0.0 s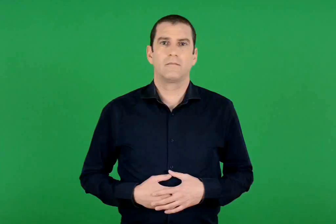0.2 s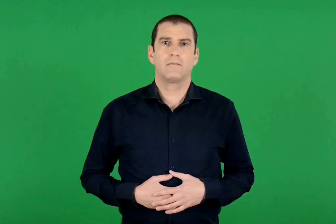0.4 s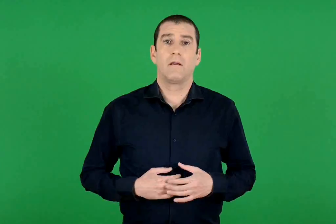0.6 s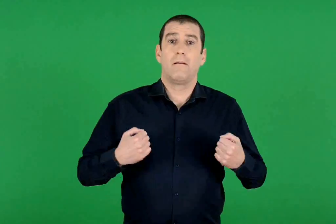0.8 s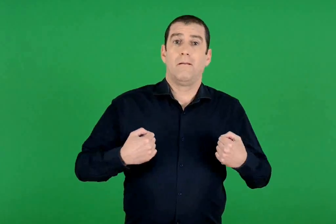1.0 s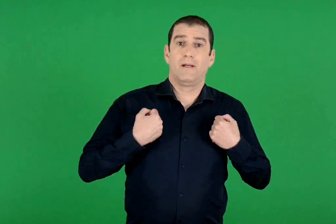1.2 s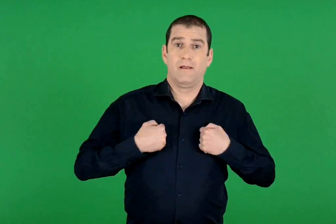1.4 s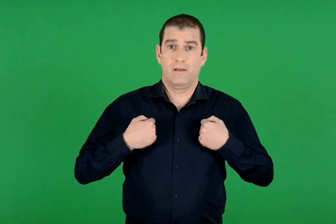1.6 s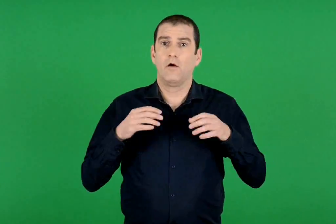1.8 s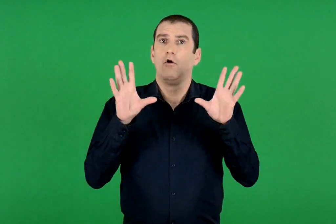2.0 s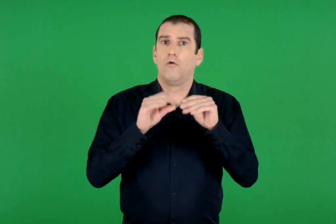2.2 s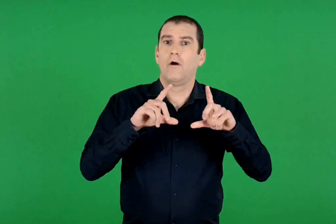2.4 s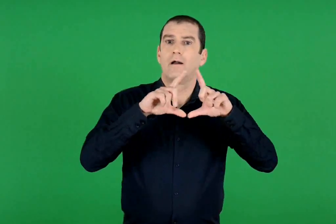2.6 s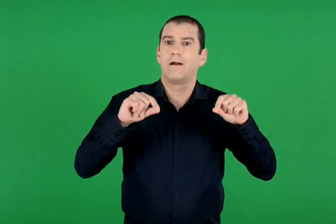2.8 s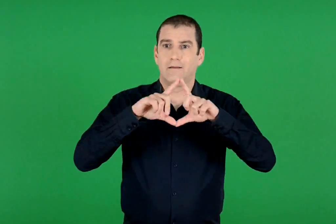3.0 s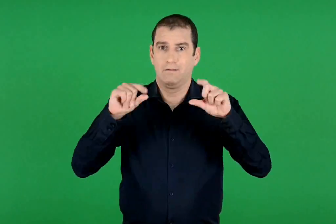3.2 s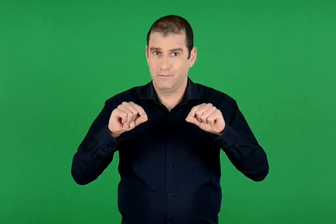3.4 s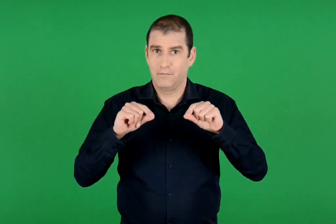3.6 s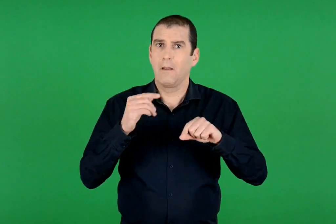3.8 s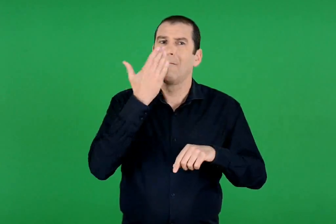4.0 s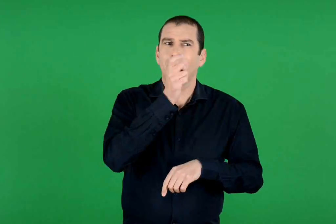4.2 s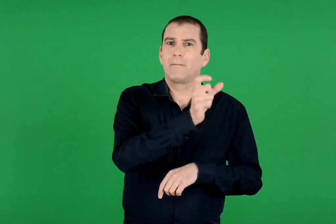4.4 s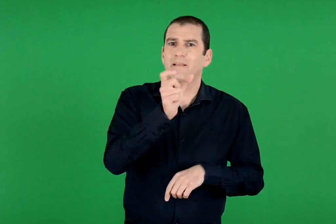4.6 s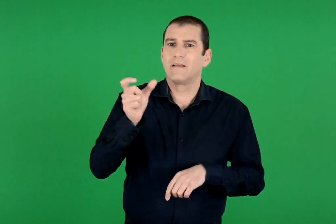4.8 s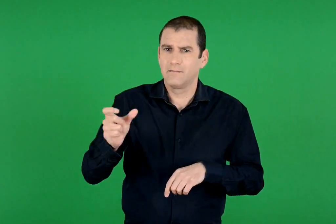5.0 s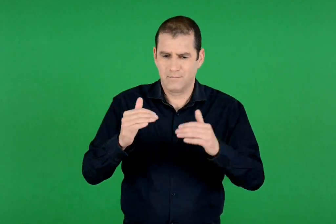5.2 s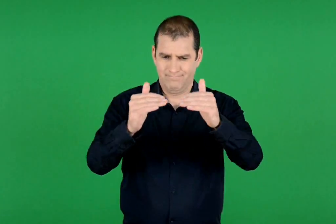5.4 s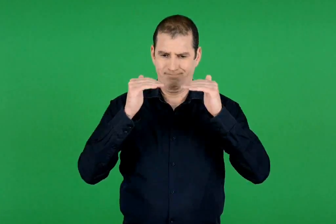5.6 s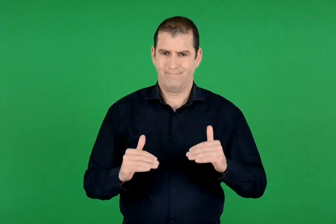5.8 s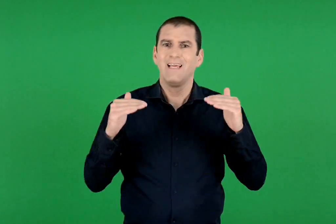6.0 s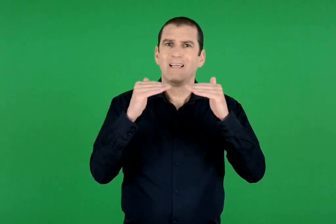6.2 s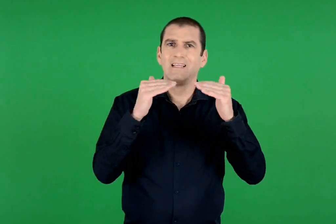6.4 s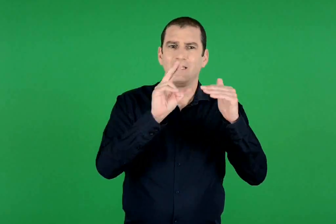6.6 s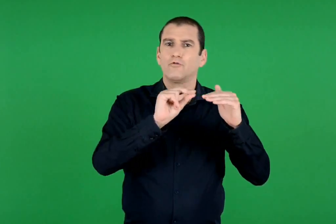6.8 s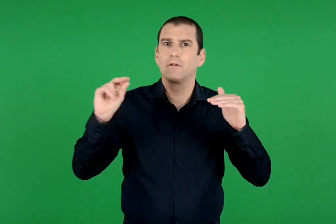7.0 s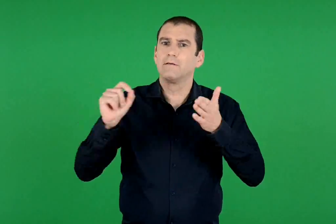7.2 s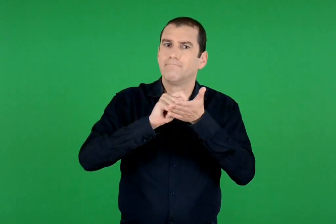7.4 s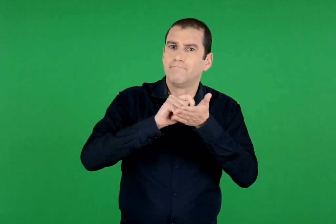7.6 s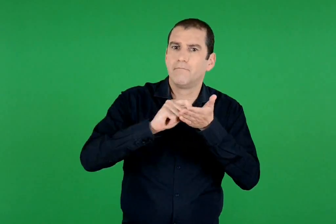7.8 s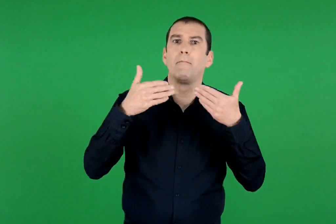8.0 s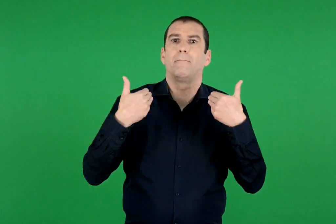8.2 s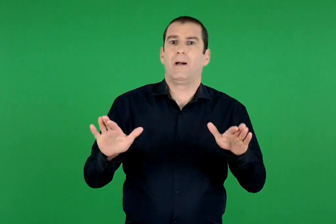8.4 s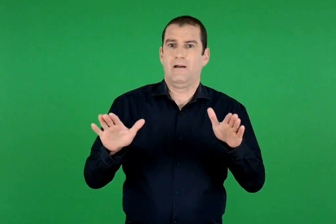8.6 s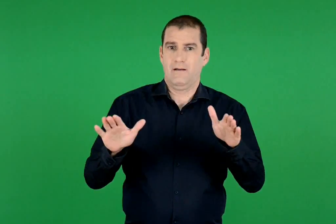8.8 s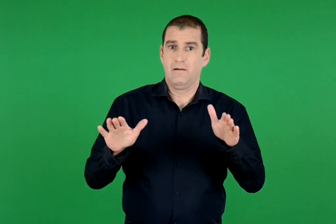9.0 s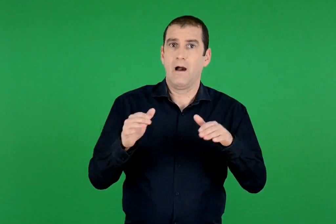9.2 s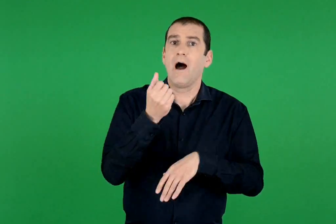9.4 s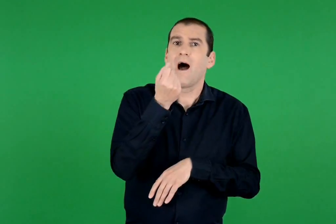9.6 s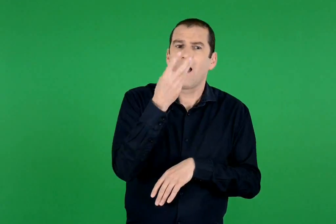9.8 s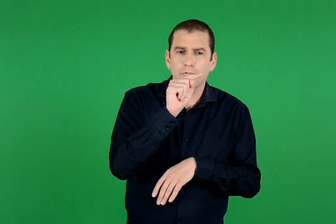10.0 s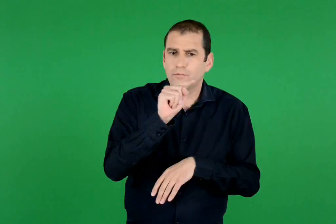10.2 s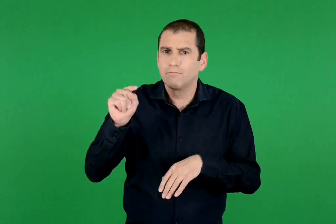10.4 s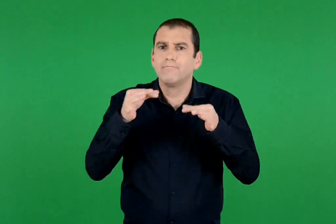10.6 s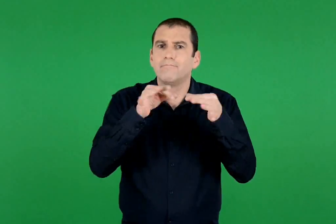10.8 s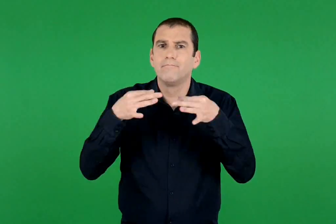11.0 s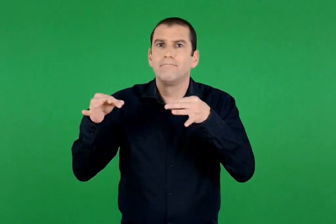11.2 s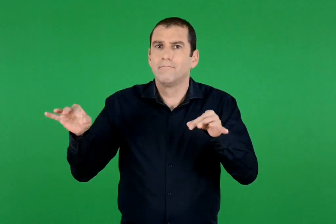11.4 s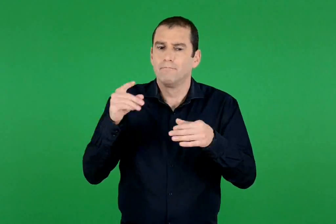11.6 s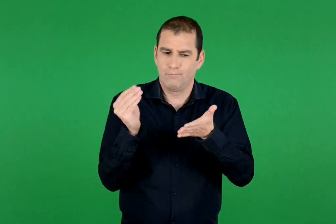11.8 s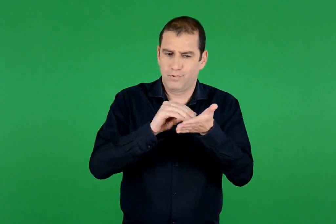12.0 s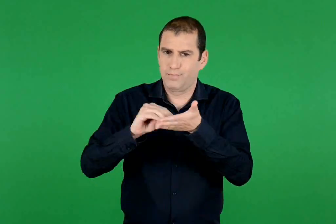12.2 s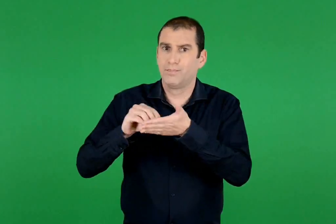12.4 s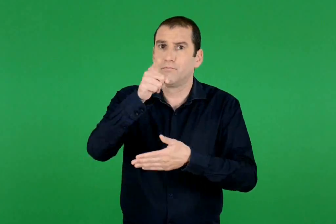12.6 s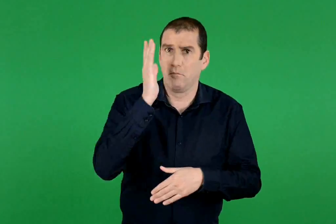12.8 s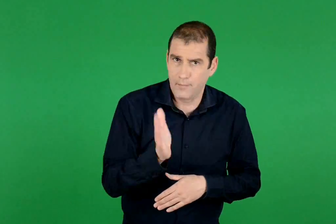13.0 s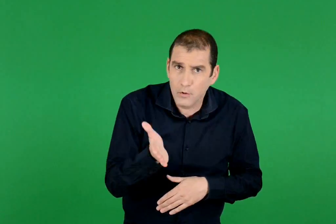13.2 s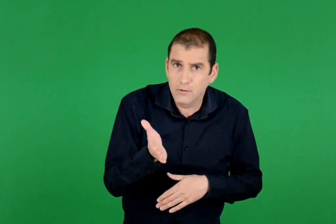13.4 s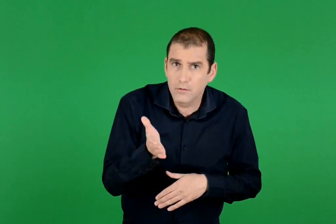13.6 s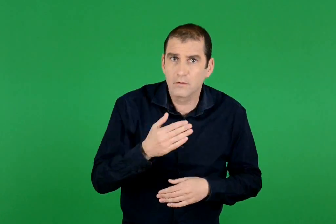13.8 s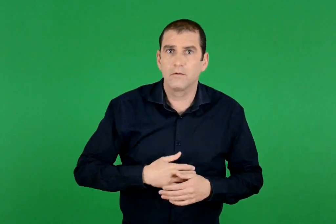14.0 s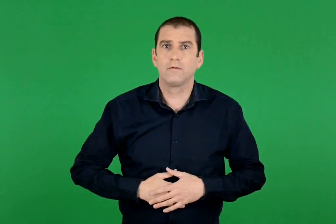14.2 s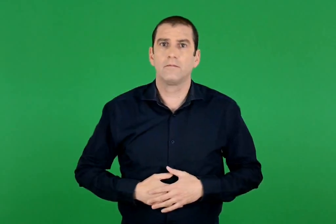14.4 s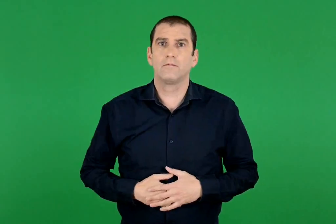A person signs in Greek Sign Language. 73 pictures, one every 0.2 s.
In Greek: σε παιχνίδια με τις κάρτες οι μαθητές έγραψαν τις παρακάτω ισότητες. μπορείς να συμπληρώσεις τους αριθμούς που λείπουν ;
